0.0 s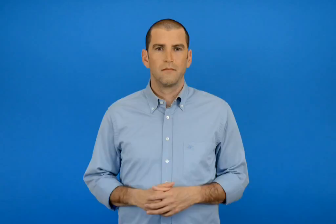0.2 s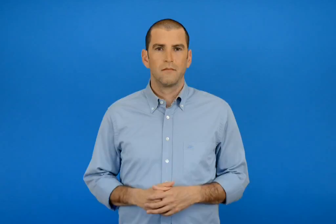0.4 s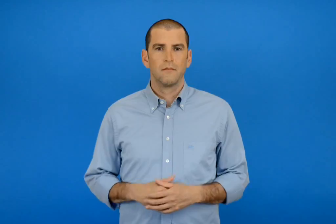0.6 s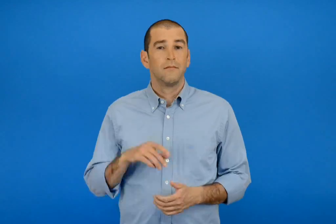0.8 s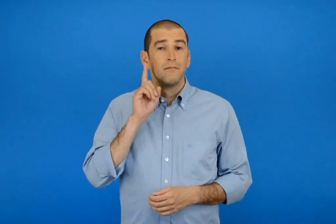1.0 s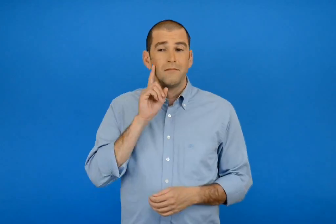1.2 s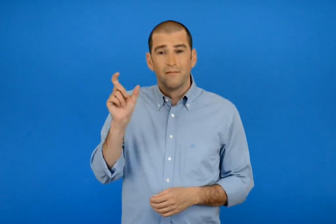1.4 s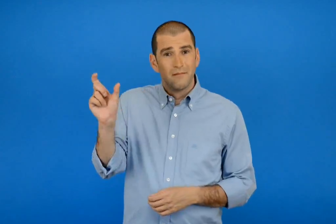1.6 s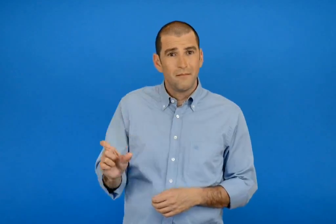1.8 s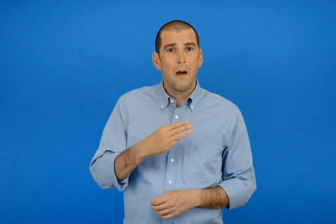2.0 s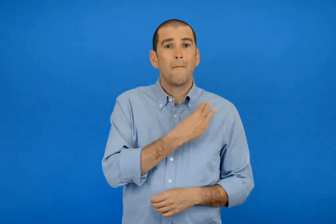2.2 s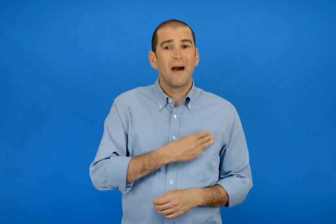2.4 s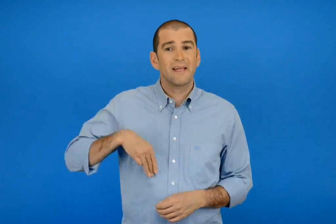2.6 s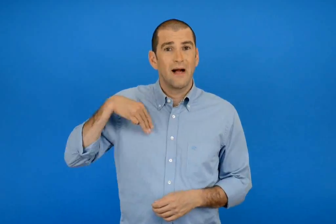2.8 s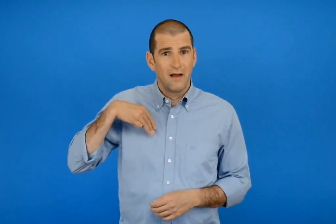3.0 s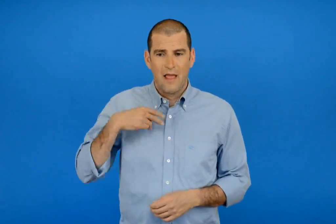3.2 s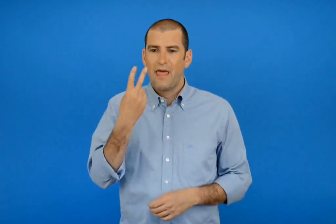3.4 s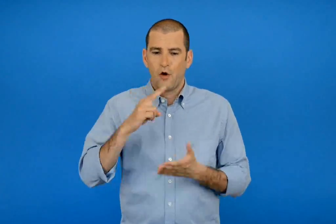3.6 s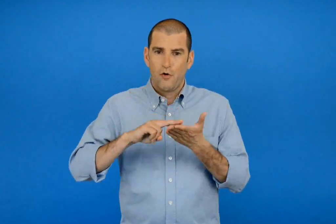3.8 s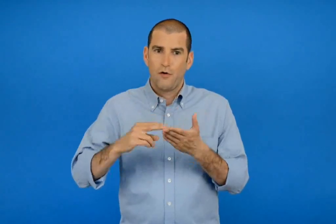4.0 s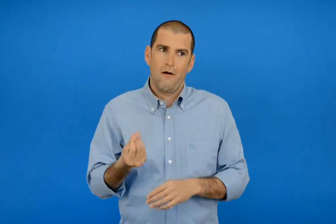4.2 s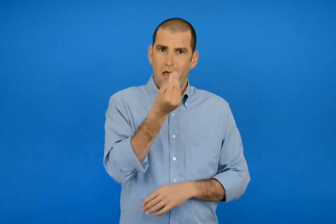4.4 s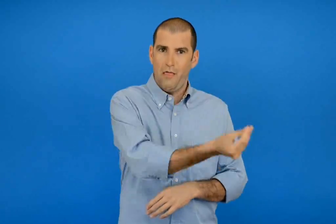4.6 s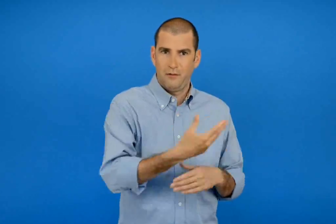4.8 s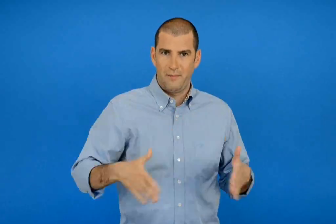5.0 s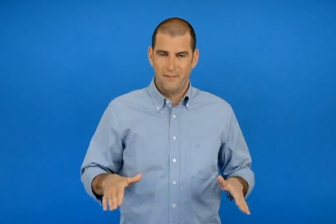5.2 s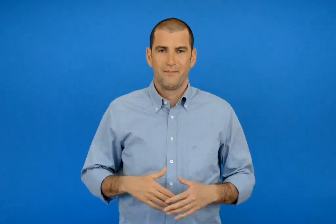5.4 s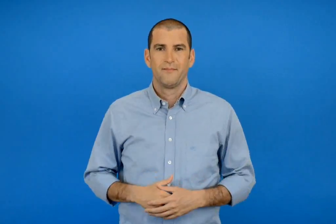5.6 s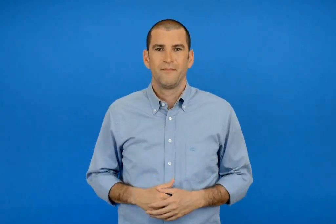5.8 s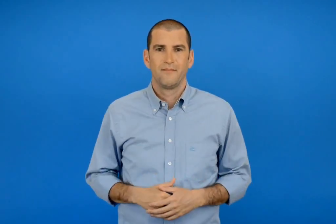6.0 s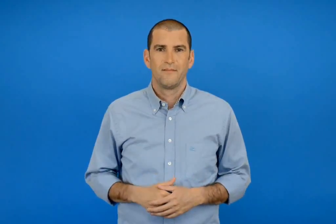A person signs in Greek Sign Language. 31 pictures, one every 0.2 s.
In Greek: η μαρίνα του έδωσε αλλά 2
